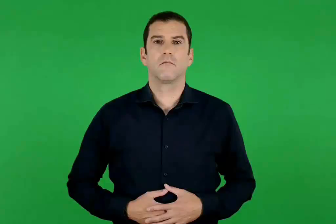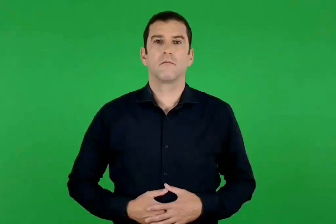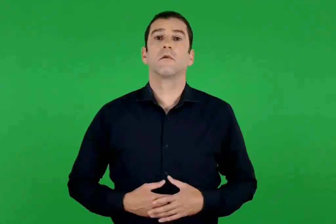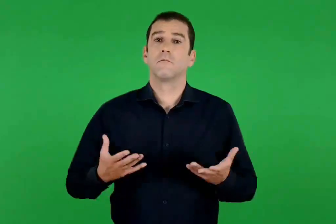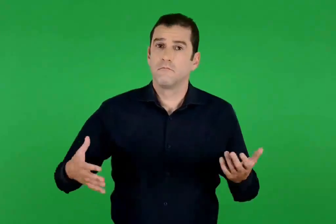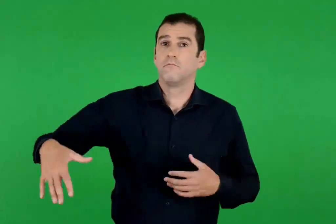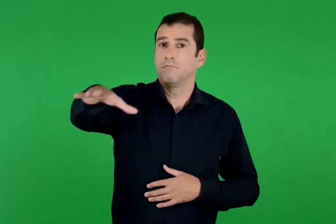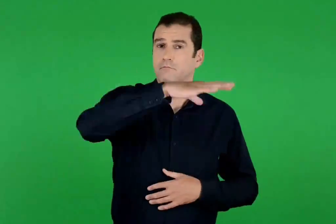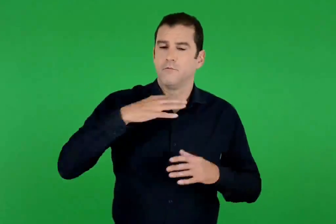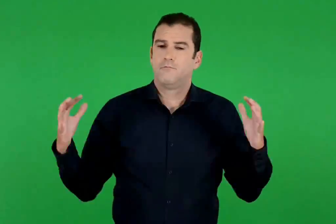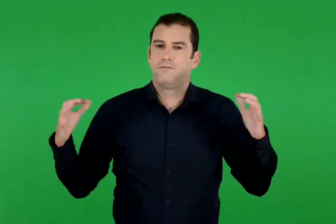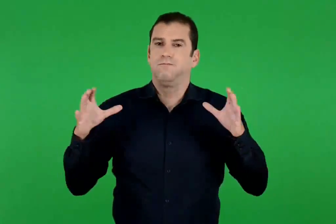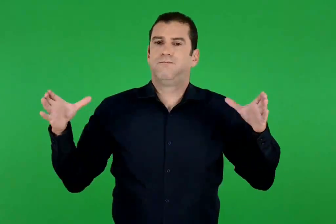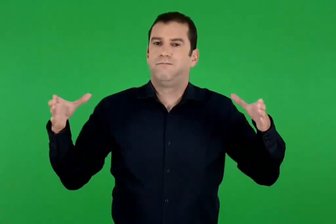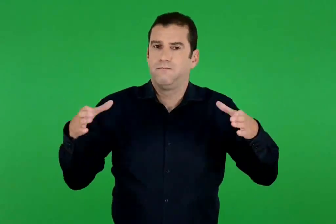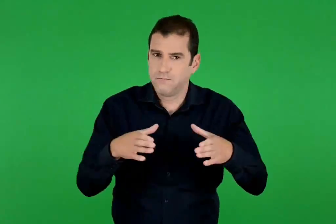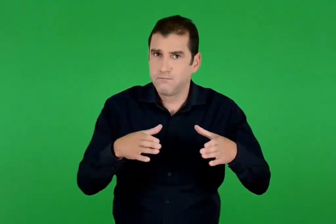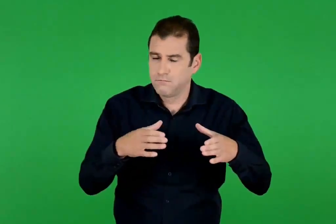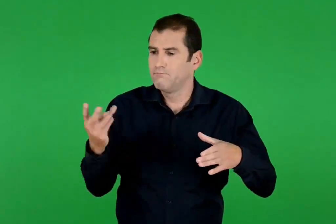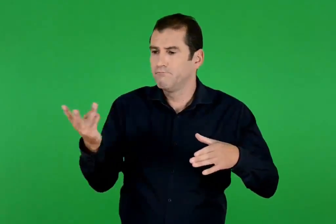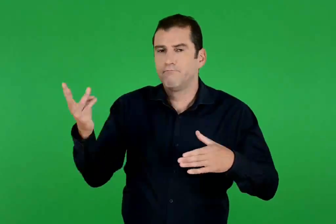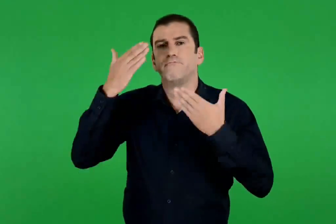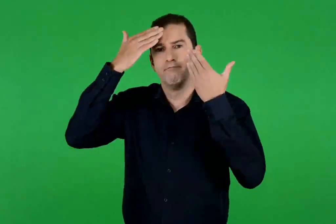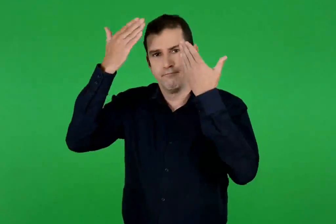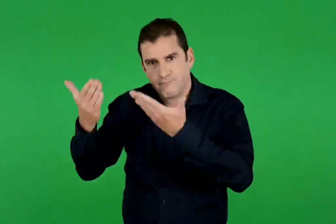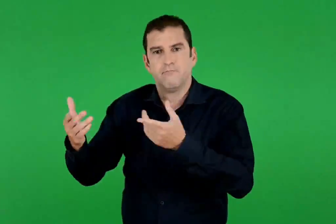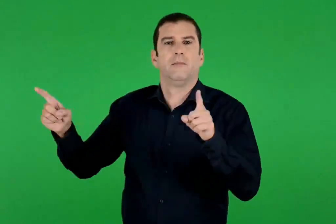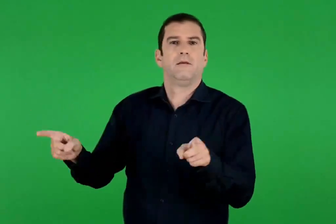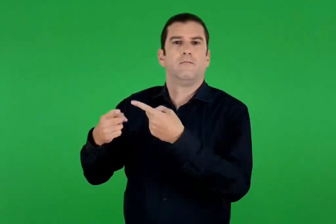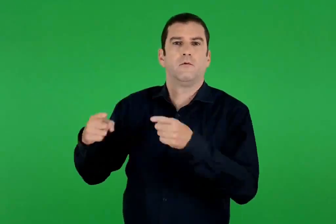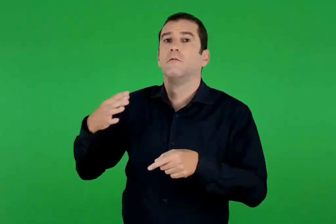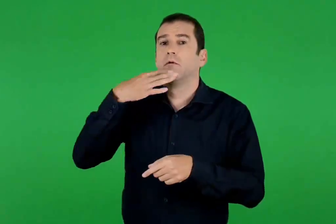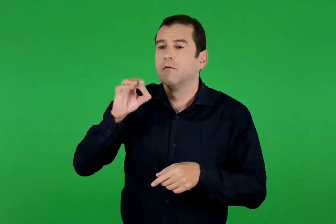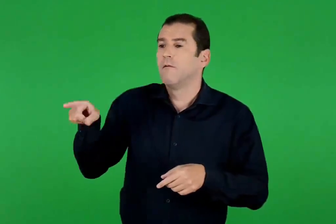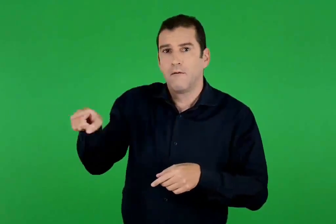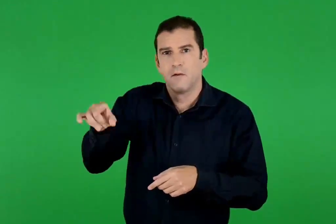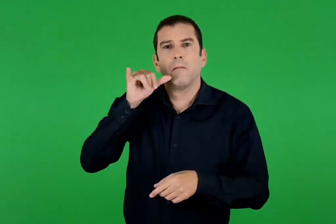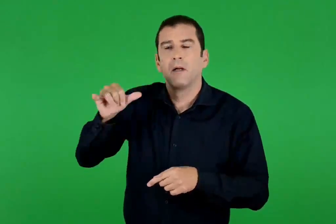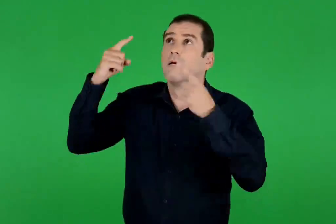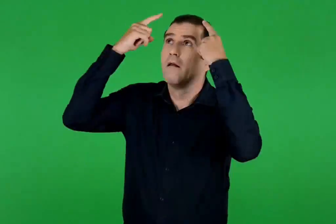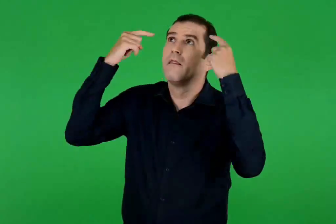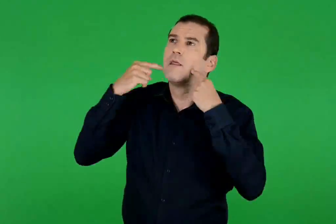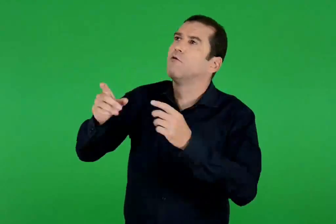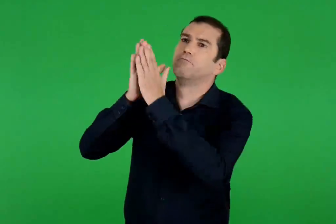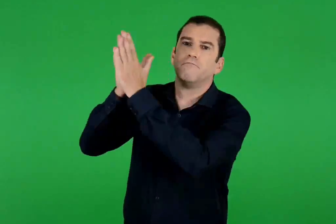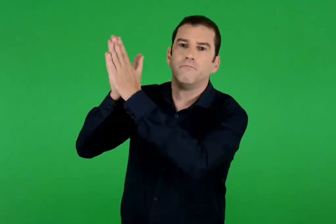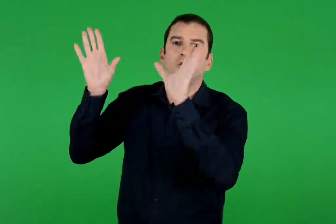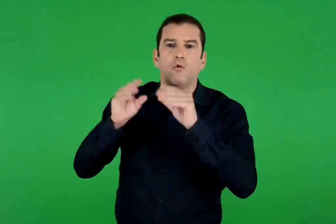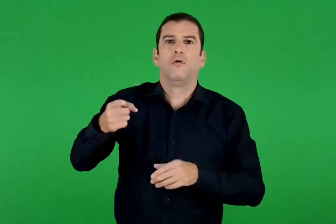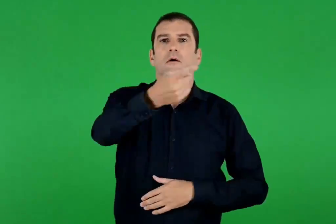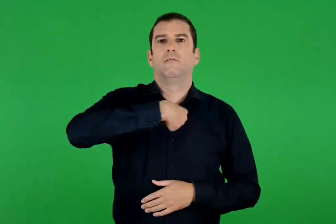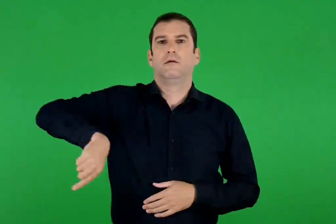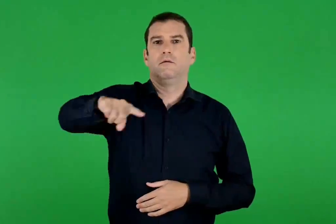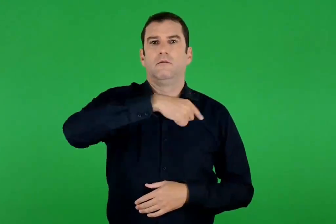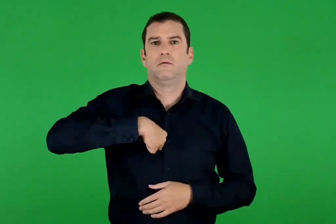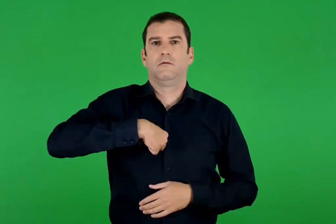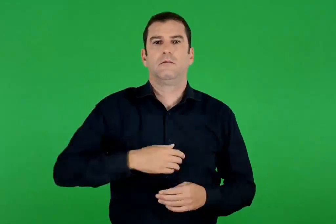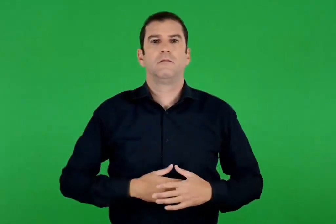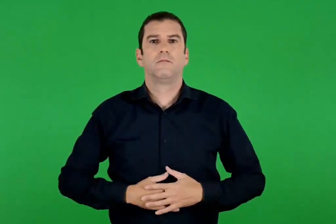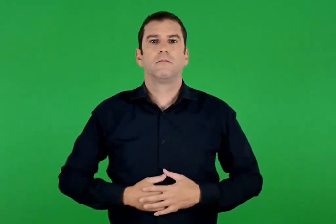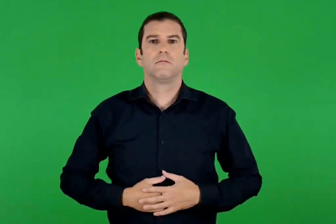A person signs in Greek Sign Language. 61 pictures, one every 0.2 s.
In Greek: ας μαζευτούμε να τους τιμήσουμε με ύμνους , γιατί αυτοί πάντοτε παρακαλούν τον θεό για μας
